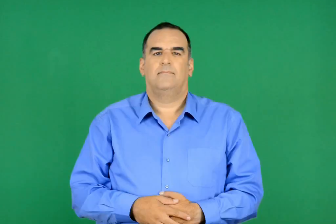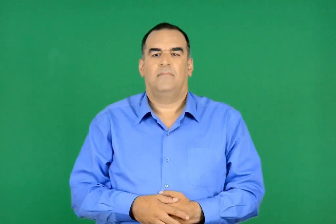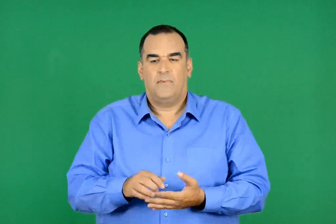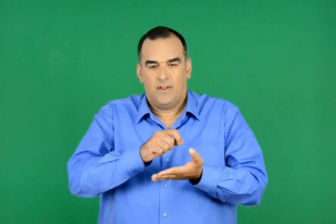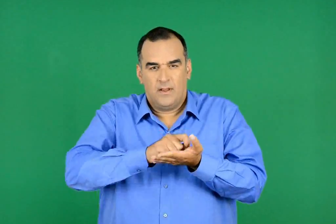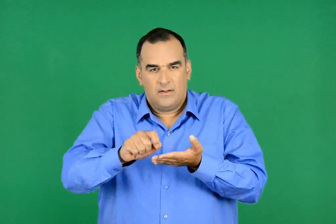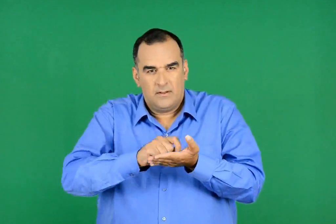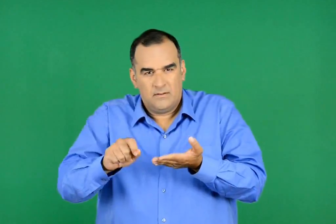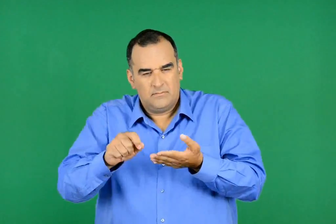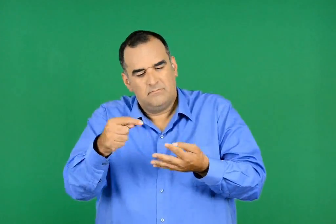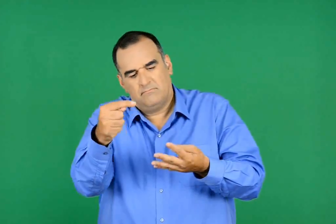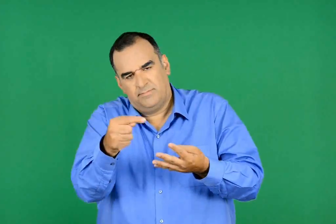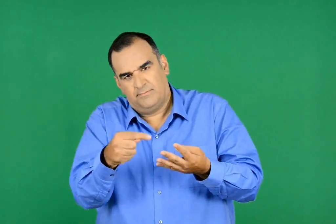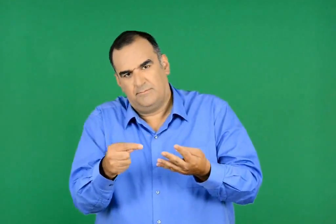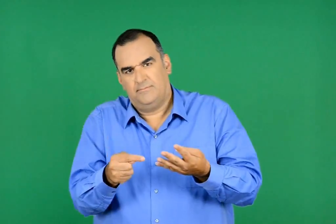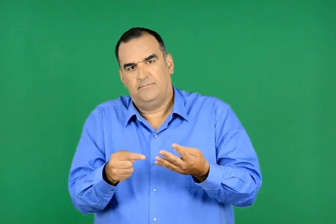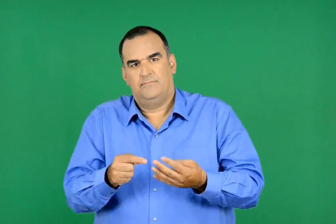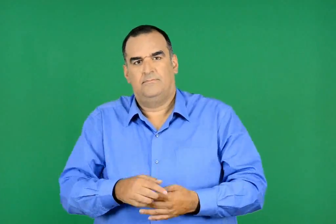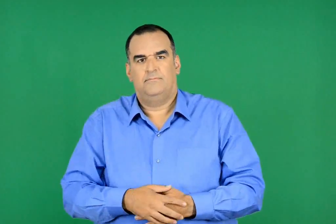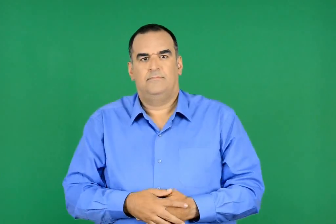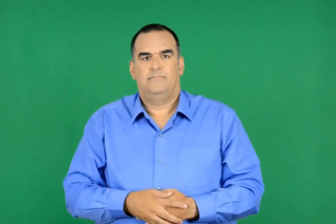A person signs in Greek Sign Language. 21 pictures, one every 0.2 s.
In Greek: μερικά από αυτά είναι
